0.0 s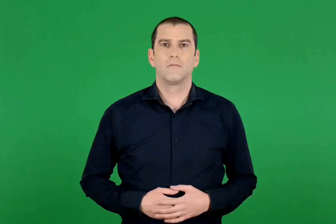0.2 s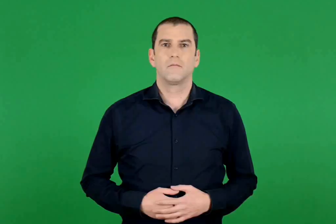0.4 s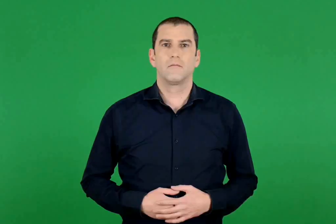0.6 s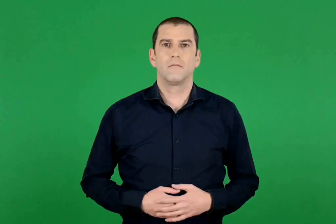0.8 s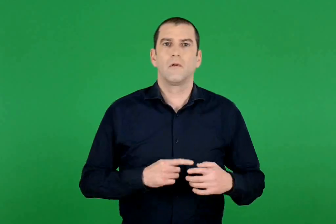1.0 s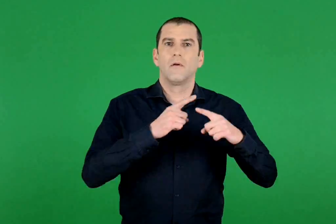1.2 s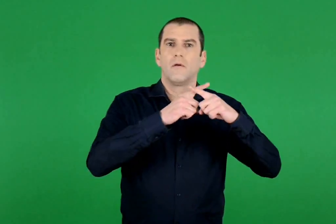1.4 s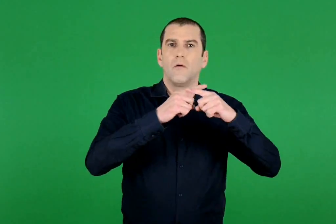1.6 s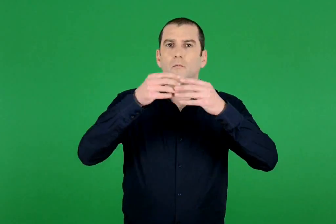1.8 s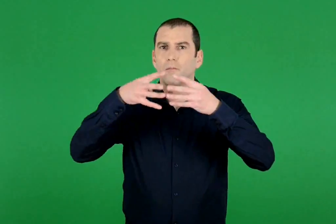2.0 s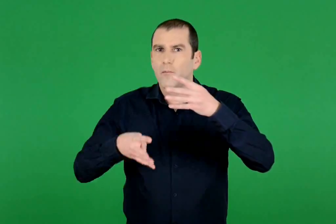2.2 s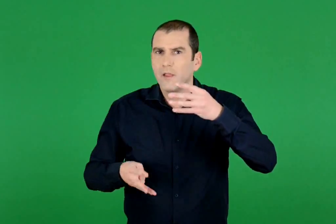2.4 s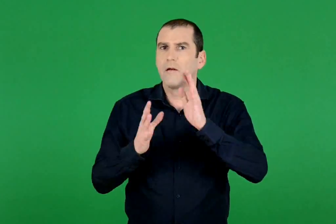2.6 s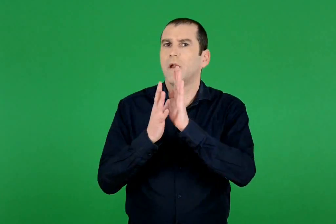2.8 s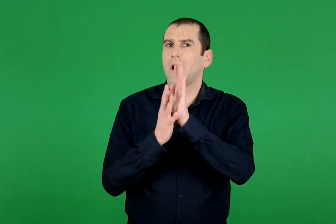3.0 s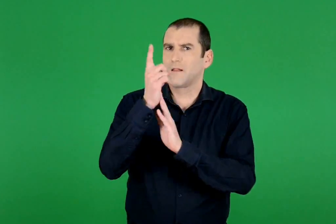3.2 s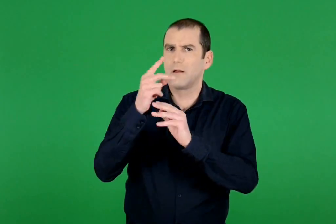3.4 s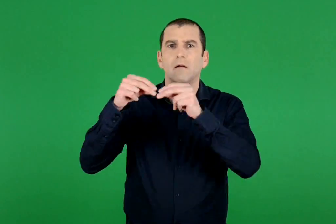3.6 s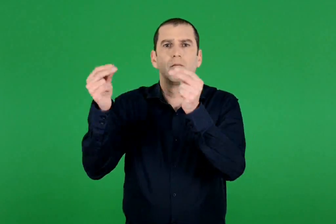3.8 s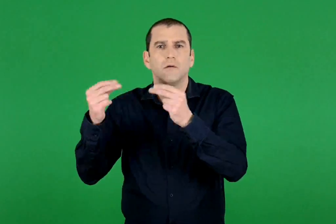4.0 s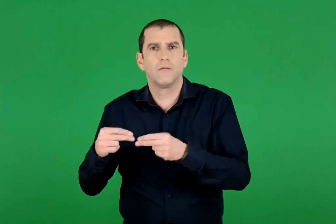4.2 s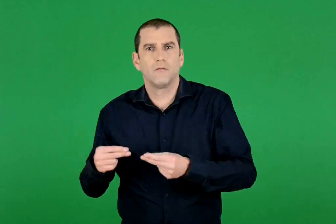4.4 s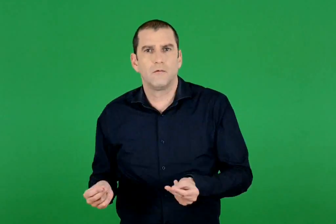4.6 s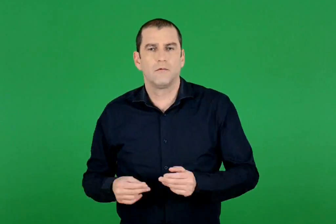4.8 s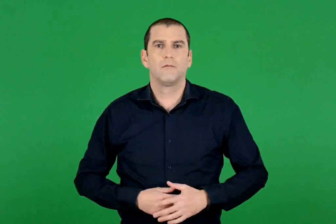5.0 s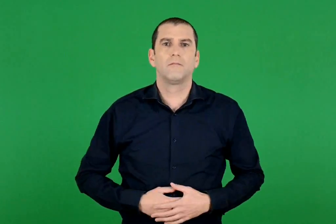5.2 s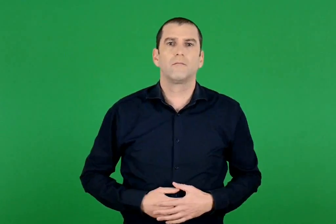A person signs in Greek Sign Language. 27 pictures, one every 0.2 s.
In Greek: τα γινόμενα του 11
